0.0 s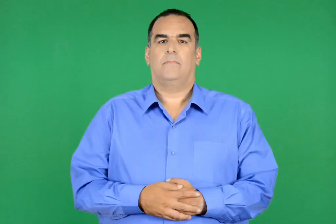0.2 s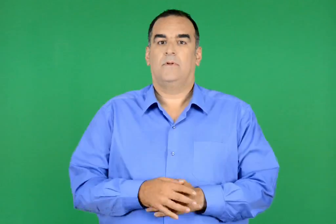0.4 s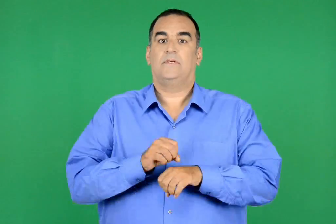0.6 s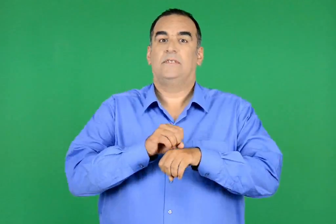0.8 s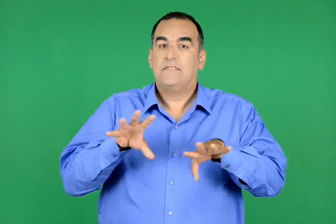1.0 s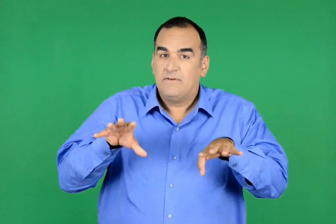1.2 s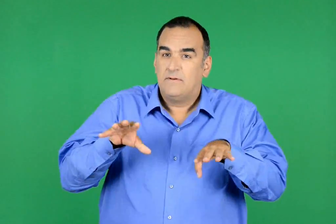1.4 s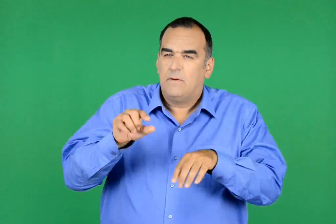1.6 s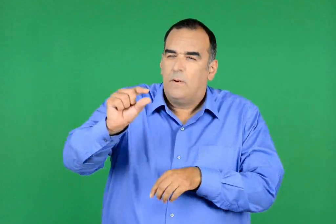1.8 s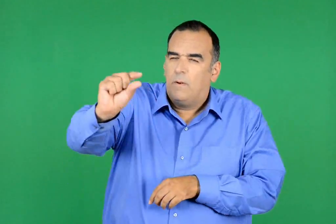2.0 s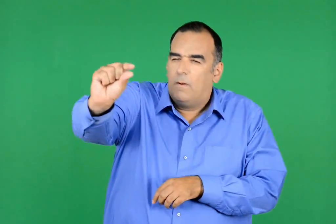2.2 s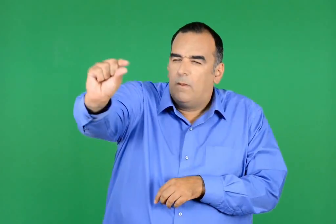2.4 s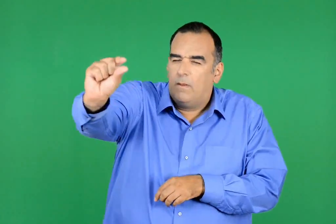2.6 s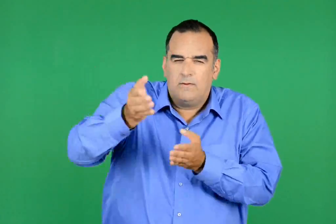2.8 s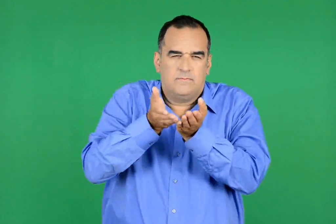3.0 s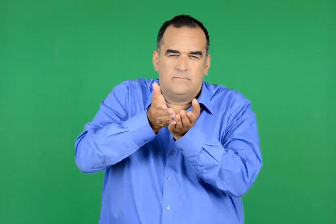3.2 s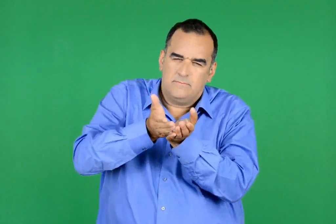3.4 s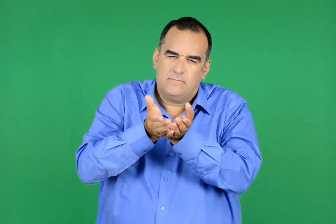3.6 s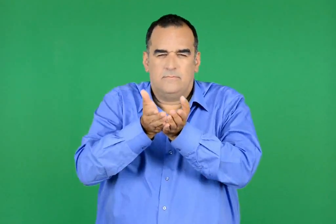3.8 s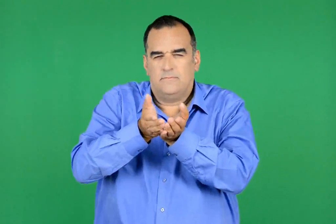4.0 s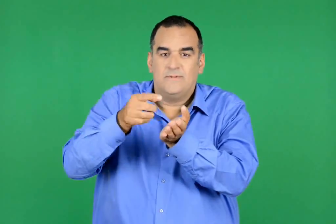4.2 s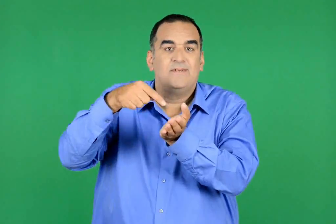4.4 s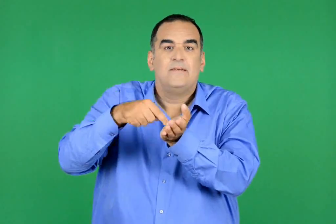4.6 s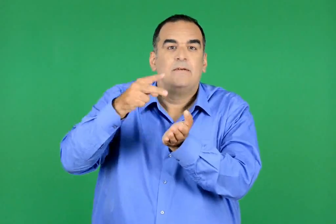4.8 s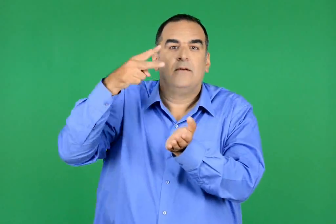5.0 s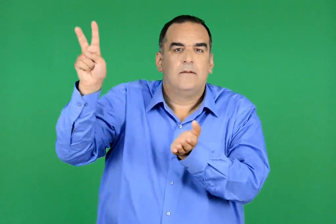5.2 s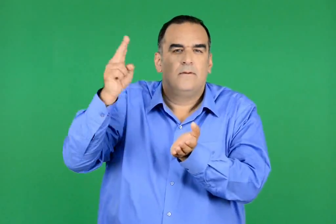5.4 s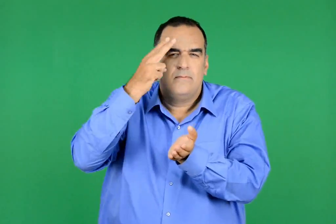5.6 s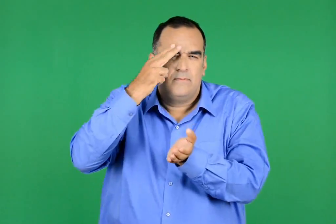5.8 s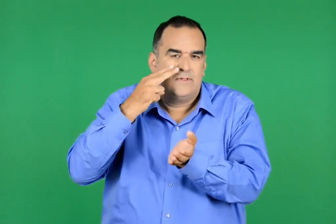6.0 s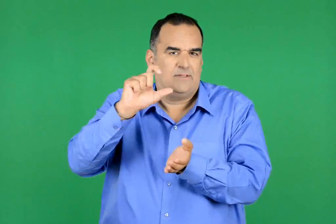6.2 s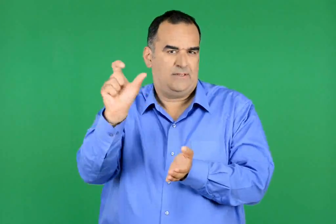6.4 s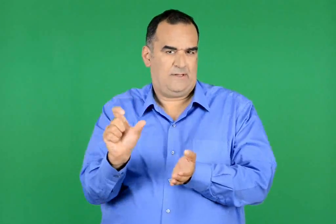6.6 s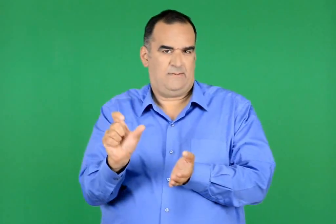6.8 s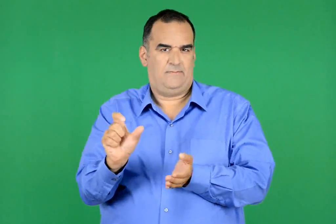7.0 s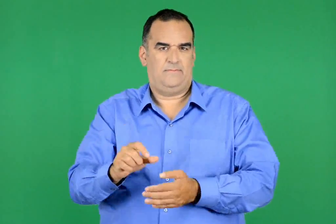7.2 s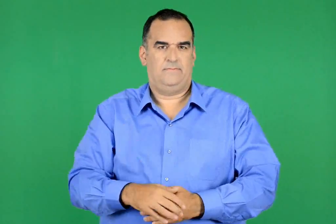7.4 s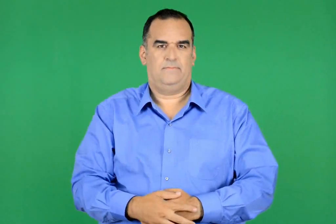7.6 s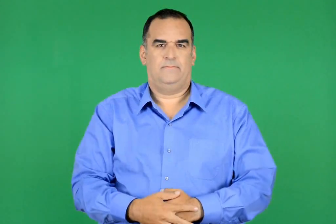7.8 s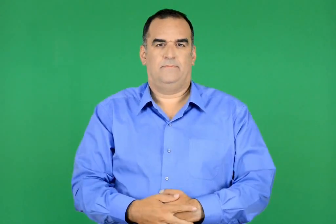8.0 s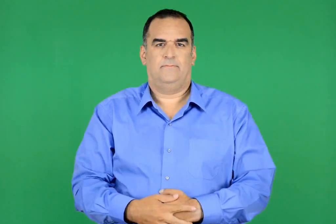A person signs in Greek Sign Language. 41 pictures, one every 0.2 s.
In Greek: κάποια στιγμή φάνηκε να πλησιάζει ένα καράβι. ήταν τυρρηνοί πειρατές
